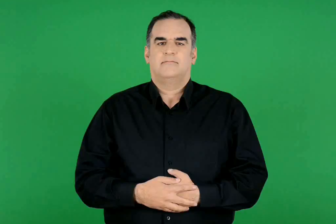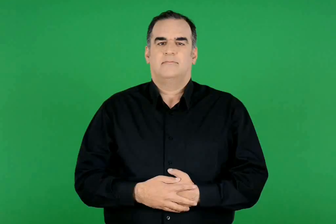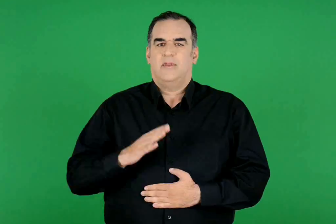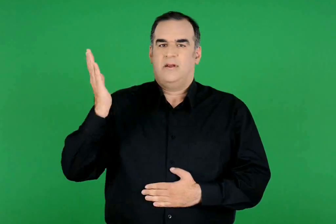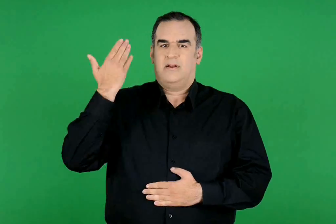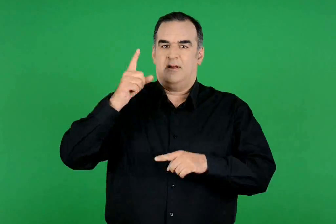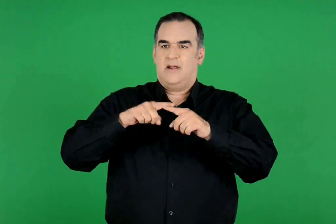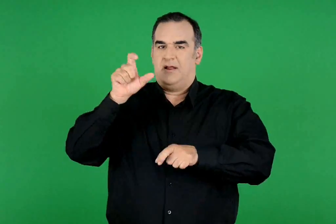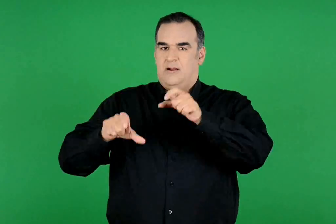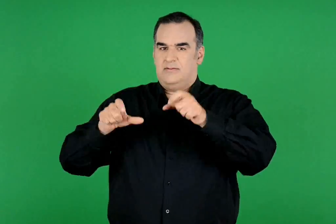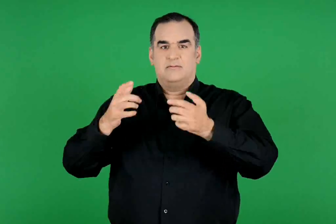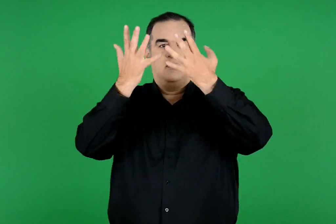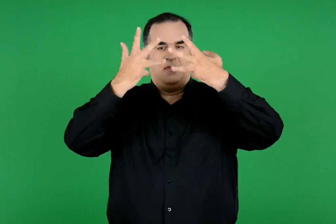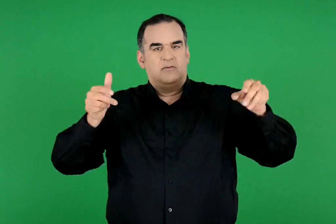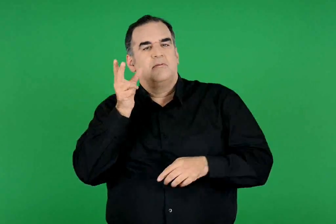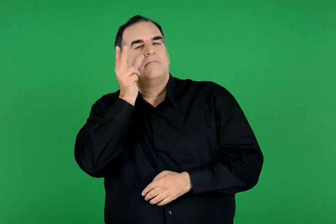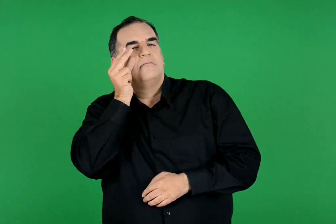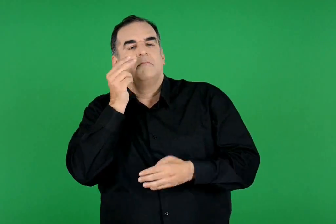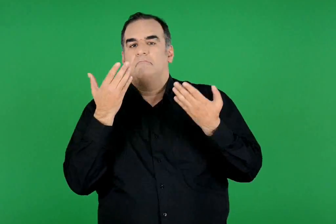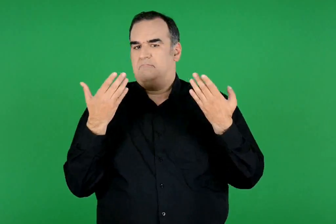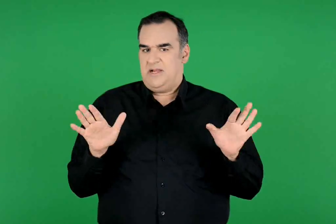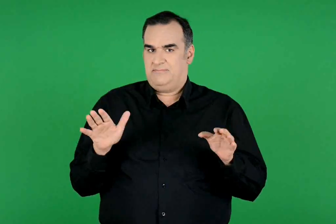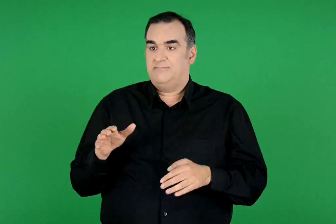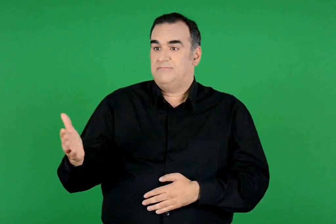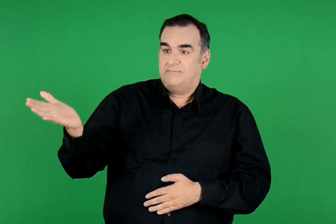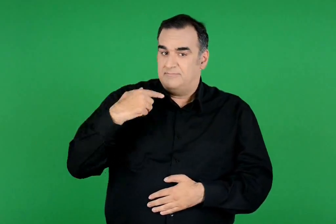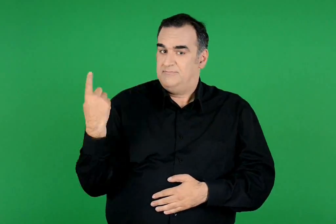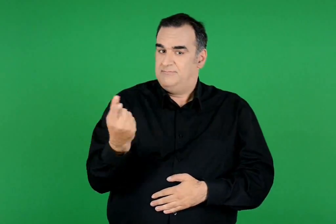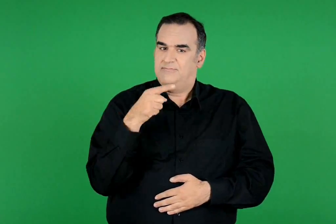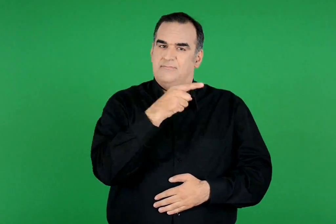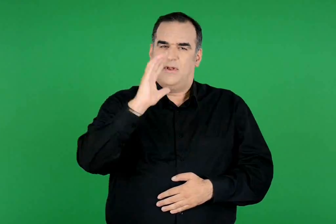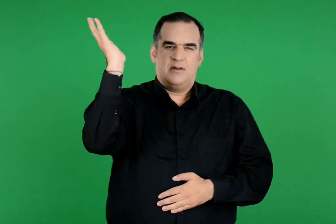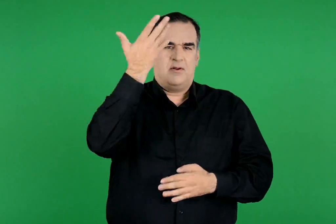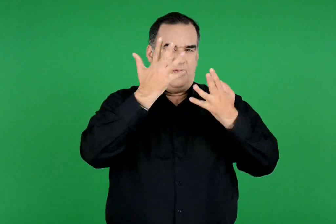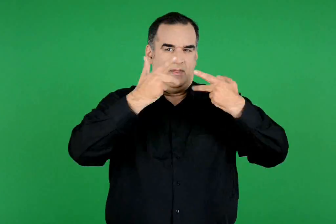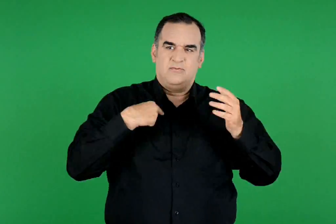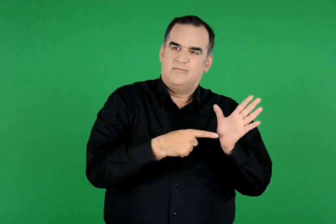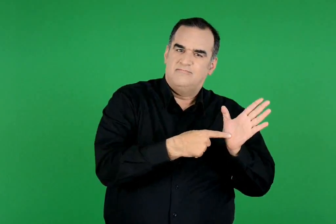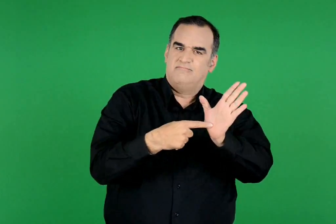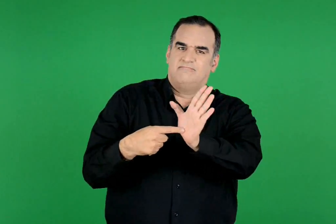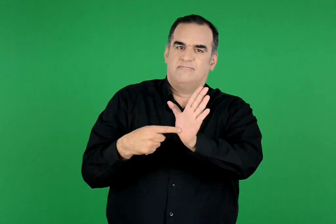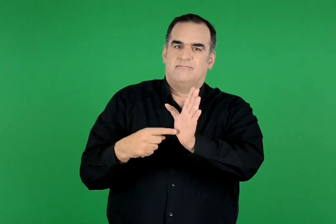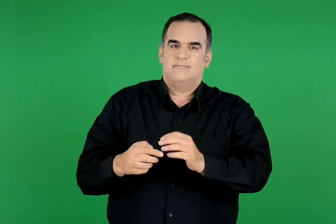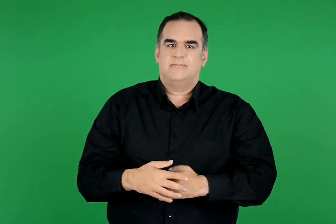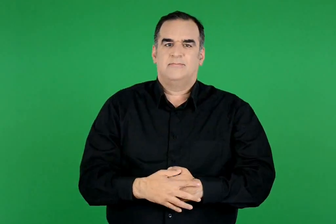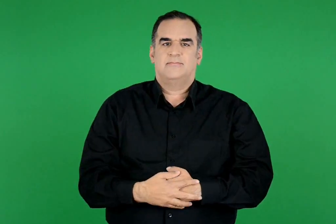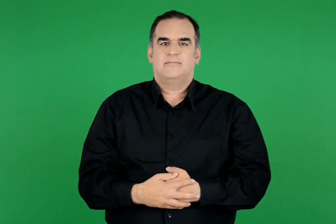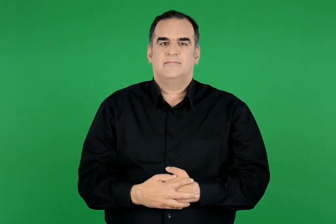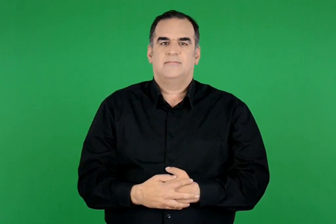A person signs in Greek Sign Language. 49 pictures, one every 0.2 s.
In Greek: θέατρο παρακολουθούσαν και οι αρχαίοι έλληνες ελάτε να σας ξεναγήσω στο αρχαίο θέατρο
